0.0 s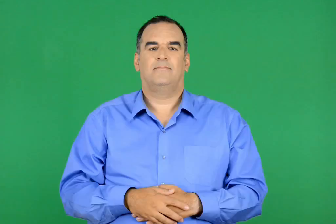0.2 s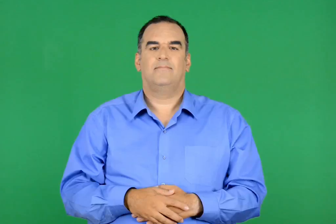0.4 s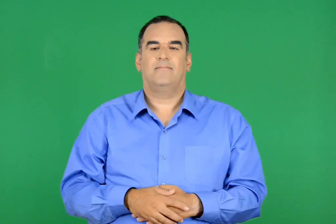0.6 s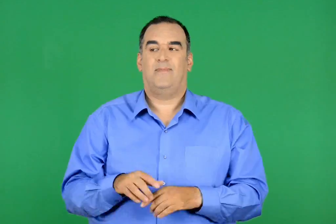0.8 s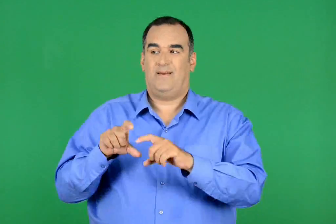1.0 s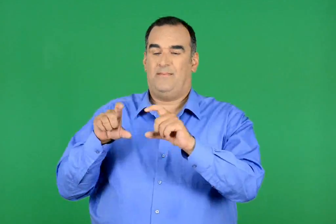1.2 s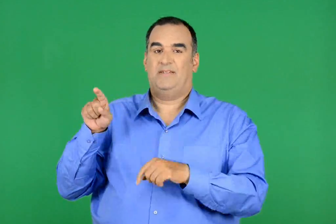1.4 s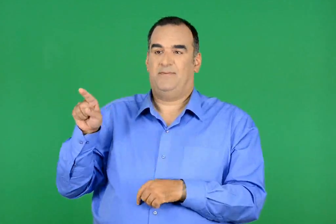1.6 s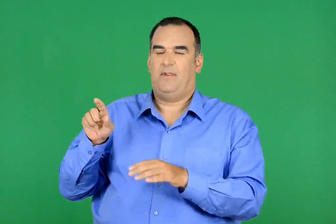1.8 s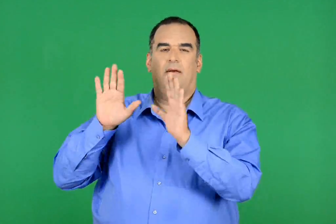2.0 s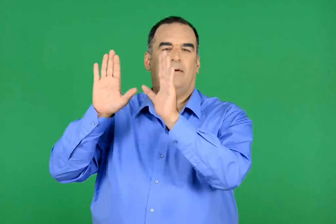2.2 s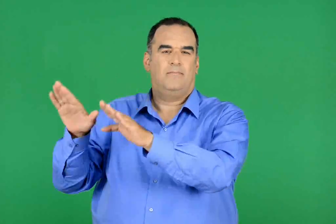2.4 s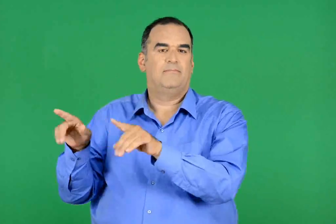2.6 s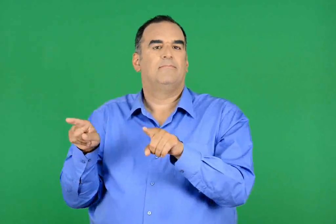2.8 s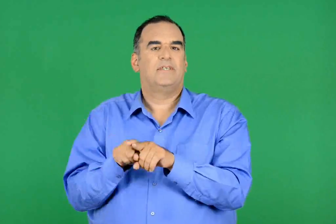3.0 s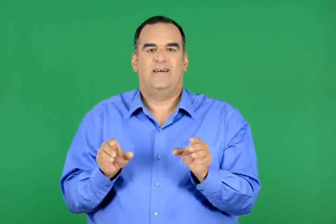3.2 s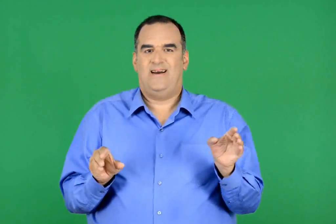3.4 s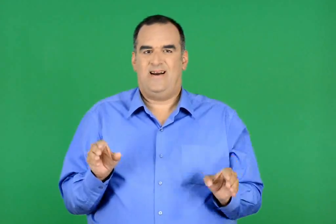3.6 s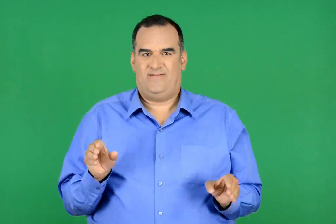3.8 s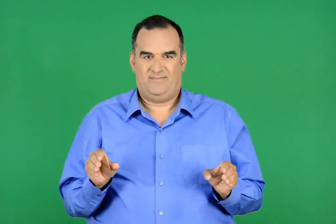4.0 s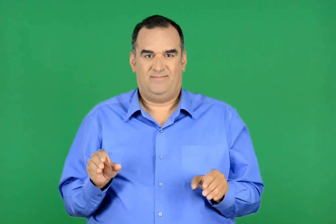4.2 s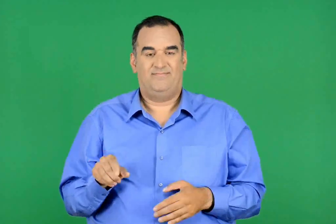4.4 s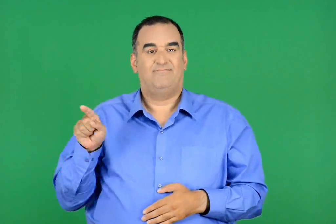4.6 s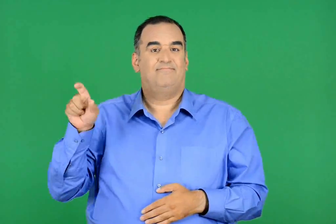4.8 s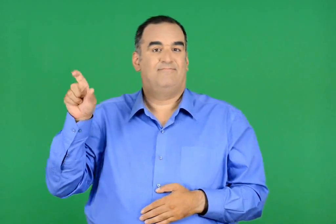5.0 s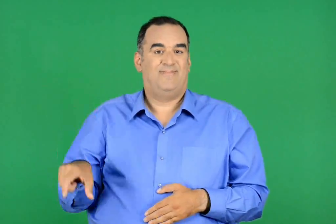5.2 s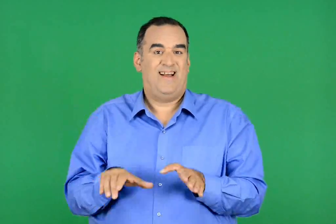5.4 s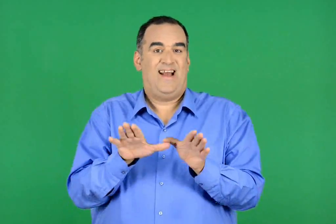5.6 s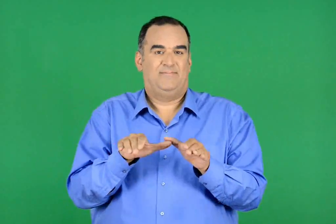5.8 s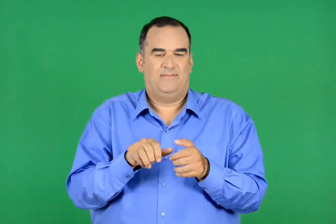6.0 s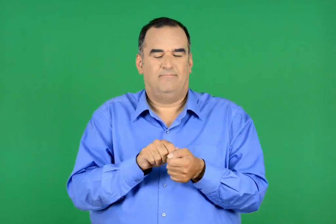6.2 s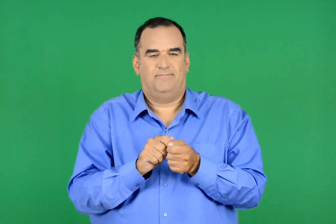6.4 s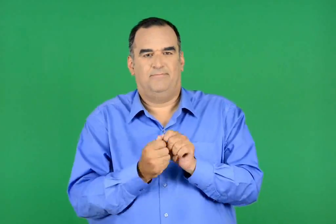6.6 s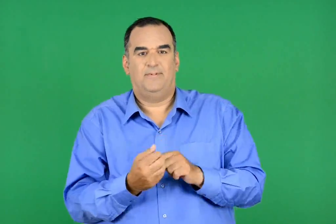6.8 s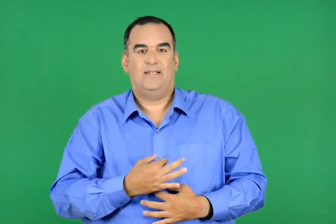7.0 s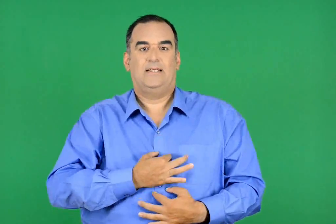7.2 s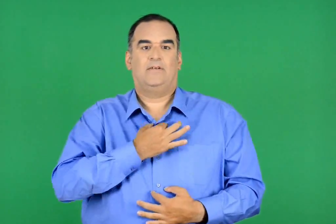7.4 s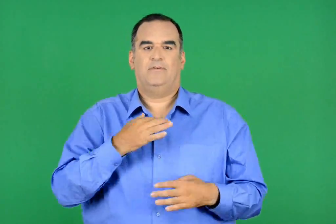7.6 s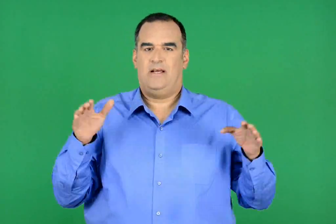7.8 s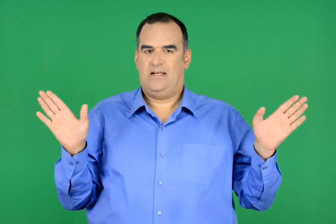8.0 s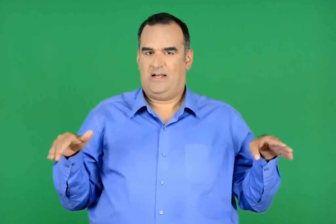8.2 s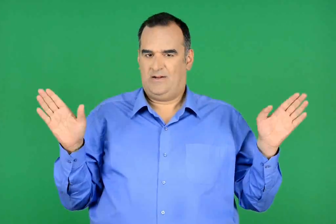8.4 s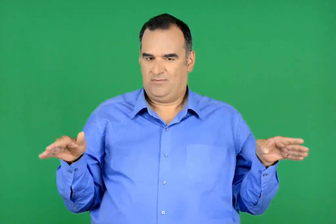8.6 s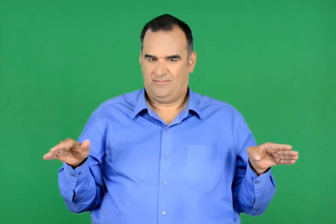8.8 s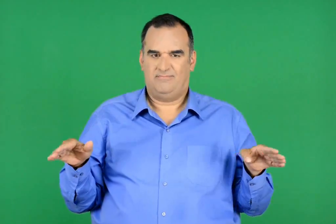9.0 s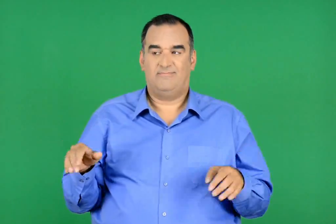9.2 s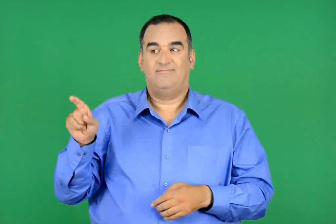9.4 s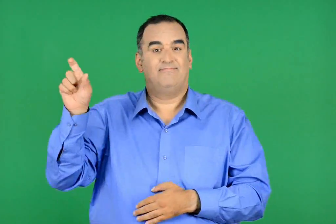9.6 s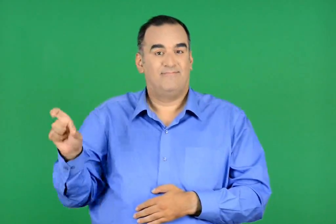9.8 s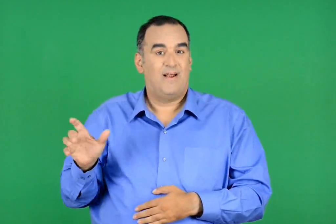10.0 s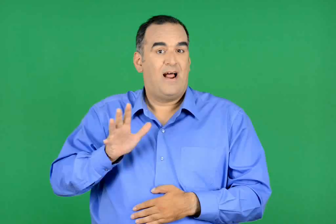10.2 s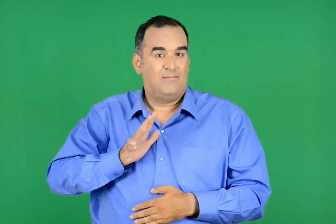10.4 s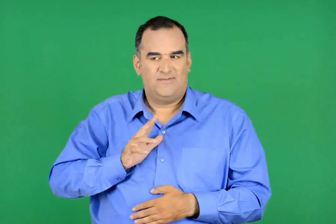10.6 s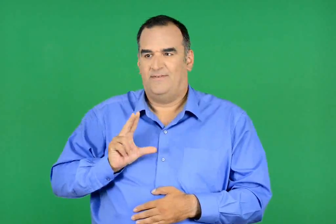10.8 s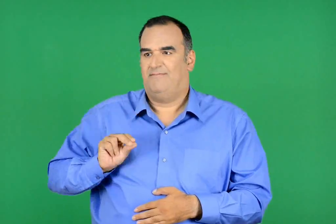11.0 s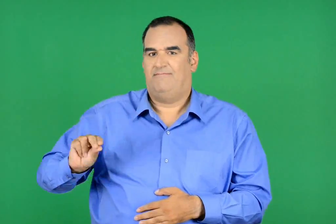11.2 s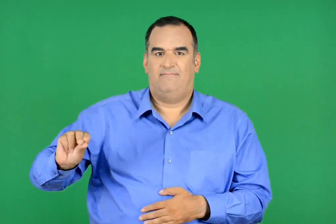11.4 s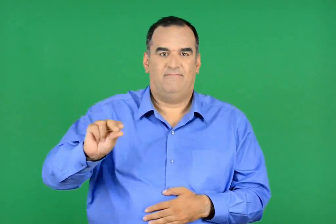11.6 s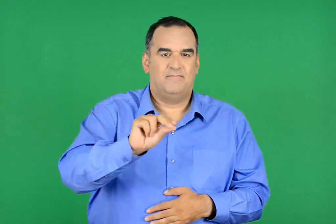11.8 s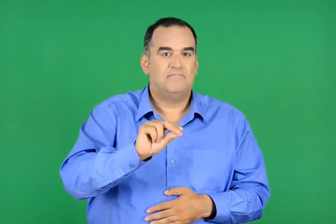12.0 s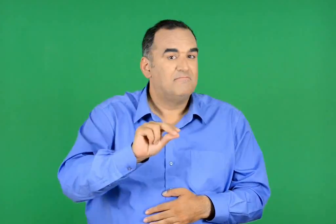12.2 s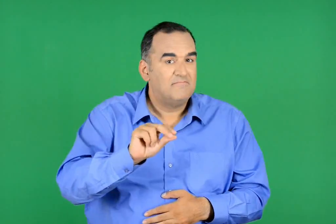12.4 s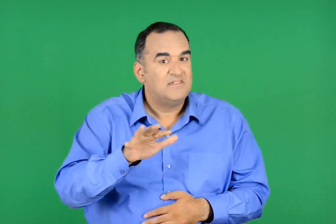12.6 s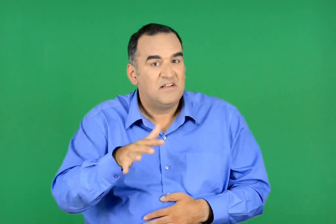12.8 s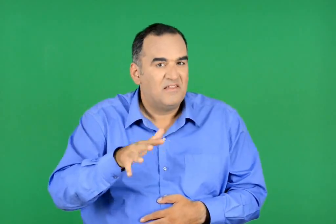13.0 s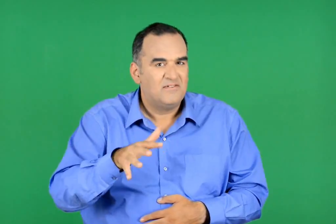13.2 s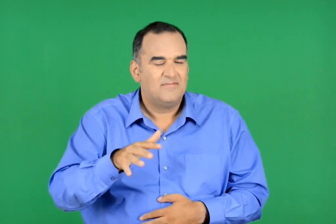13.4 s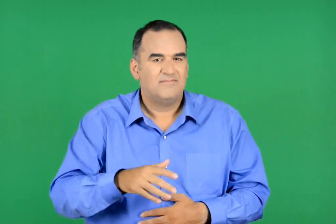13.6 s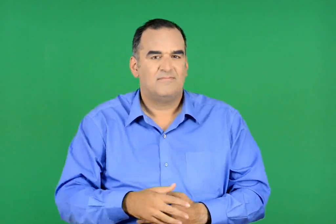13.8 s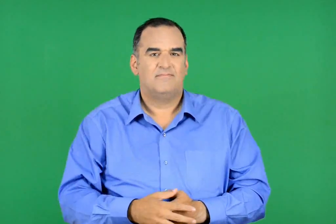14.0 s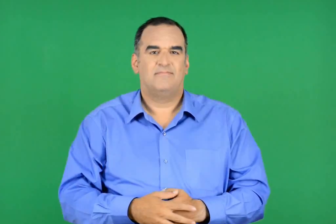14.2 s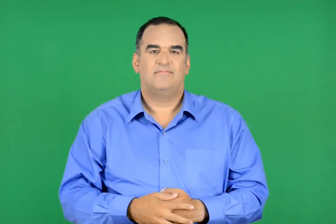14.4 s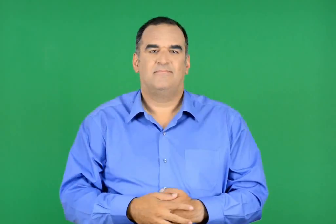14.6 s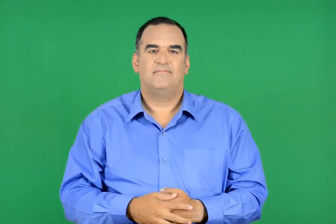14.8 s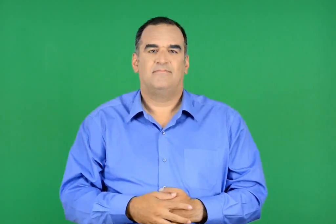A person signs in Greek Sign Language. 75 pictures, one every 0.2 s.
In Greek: εγκαταστάθηκε σε ένα διαμέρισμα μαζί με τον πιστό του σύντροφο , τον άλφι , και από άντζελµαν έγινε κύριος άγγελος. ένας άνθρωπος σαν όλους τους άλλους ή σχεδόν
